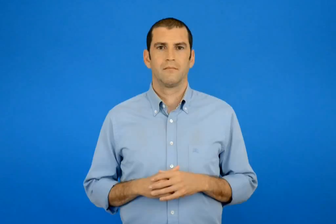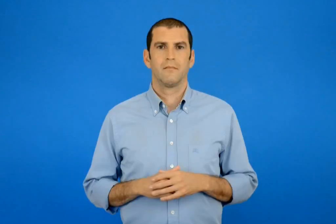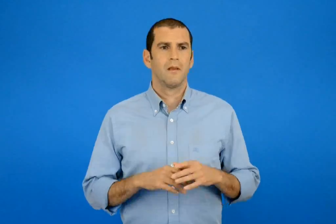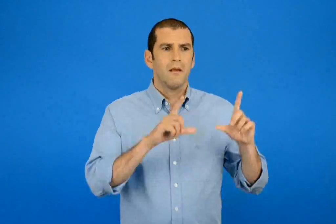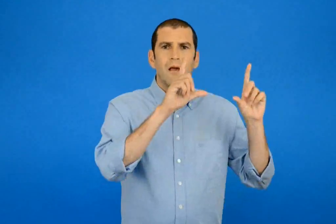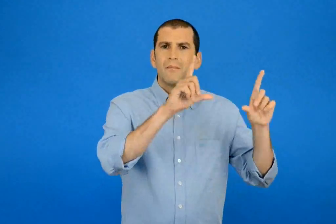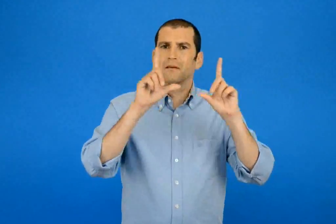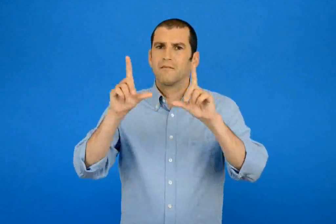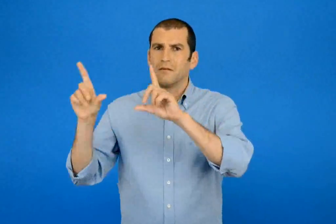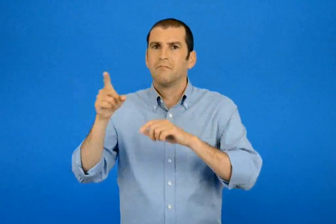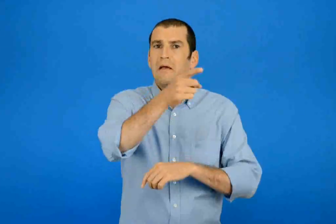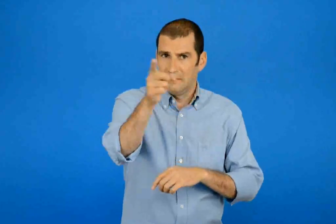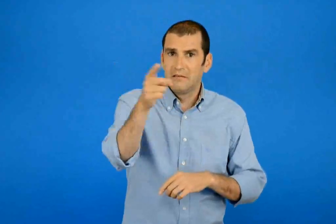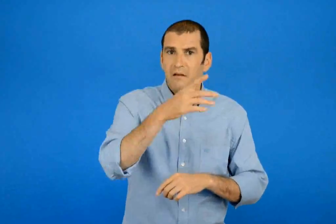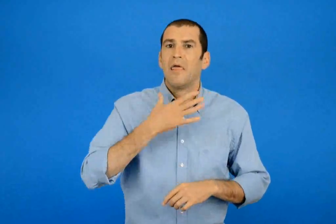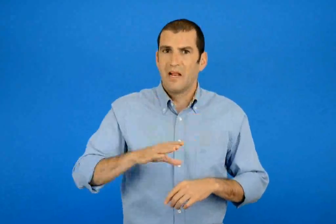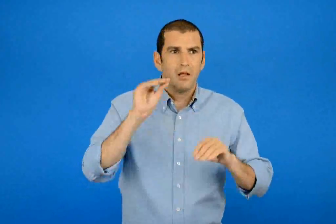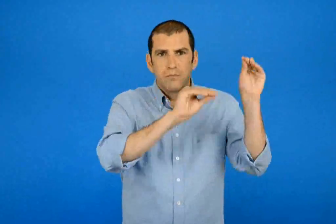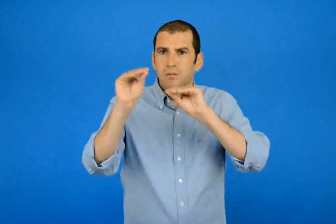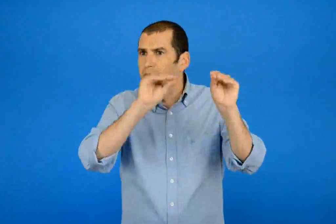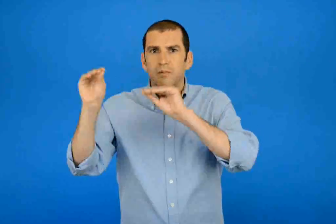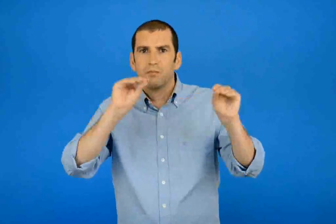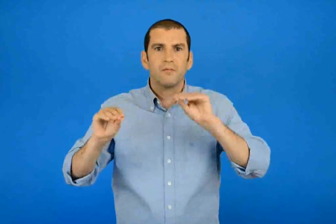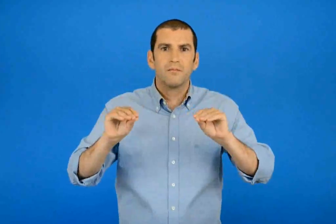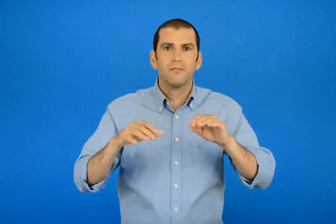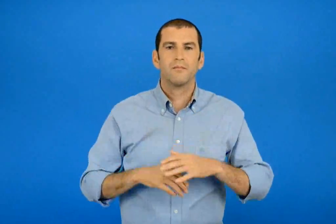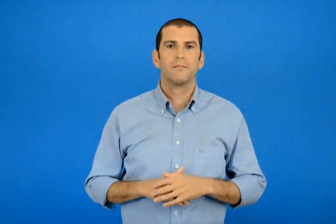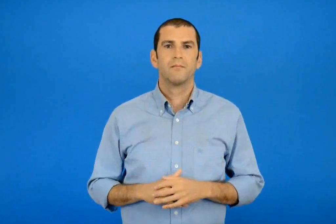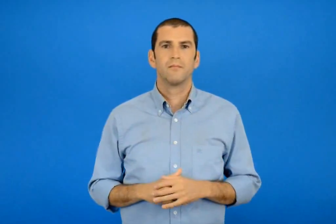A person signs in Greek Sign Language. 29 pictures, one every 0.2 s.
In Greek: θέλετε να τις φτιάξετε ;
